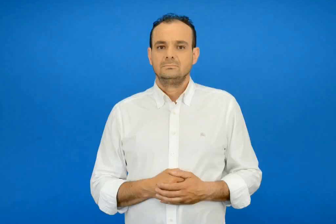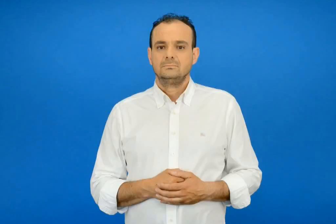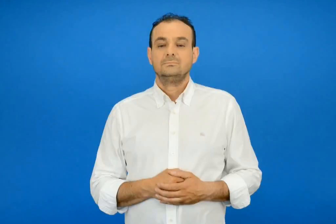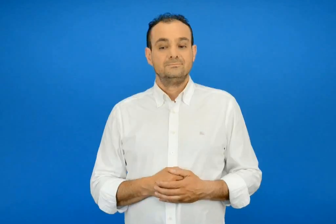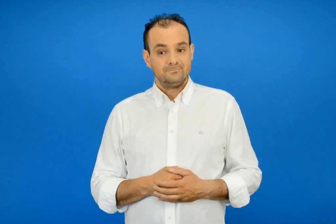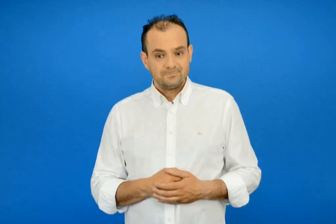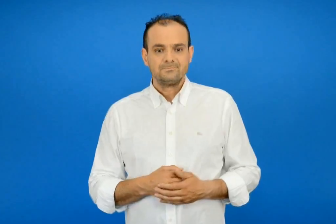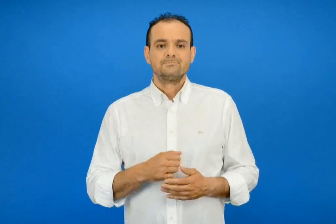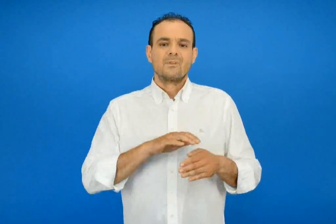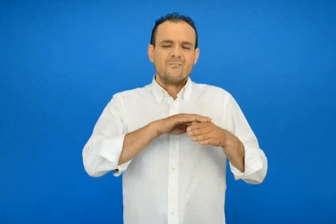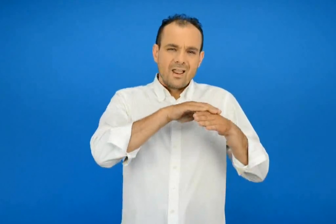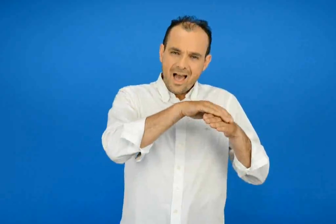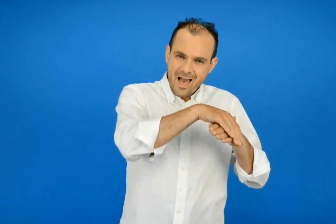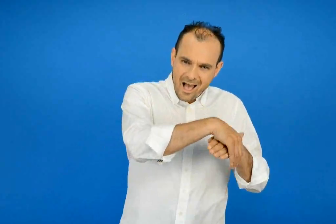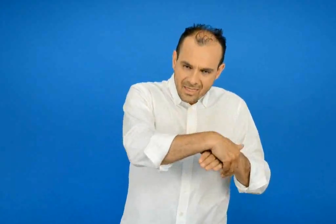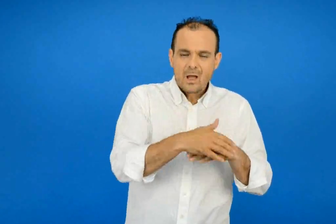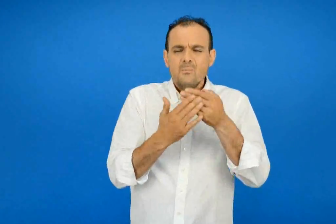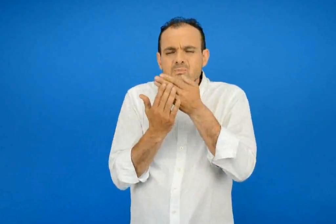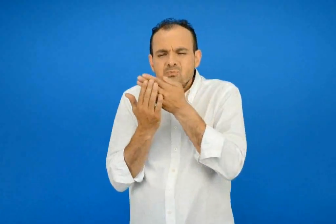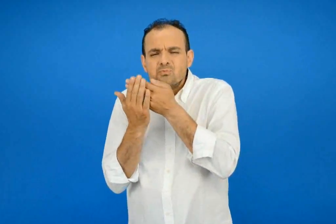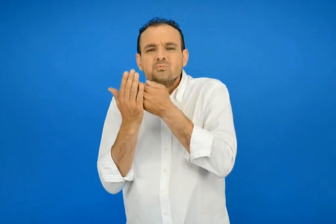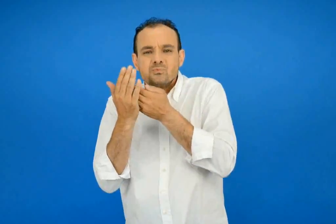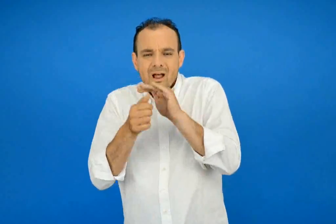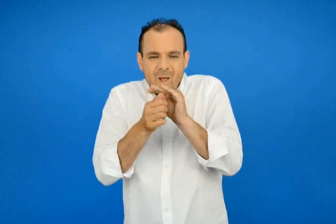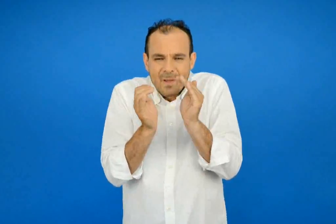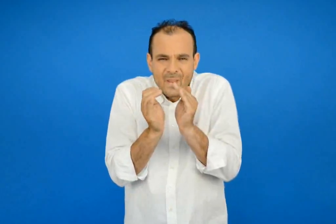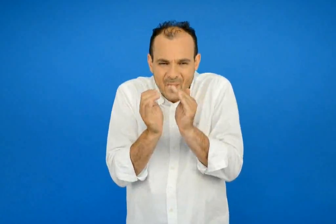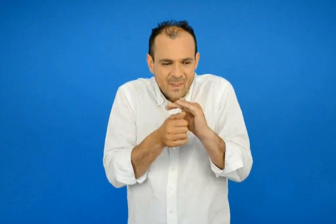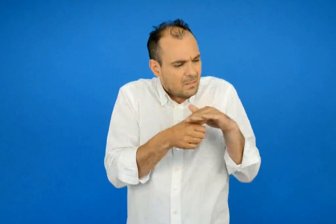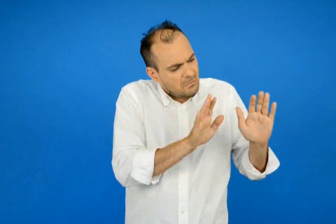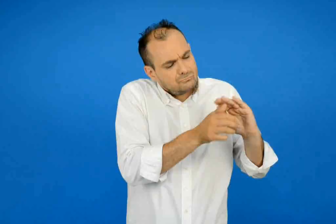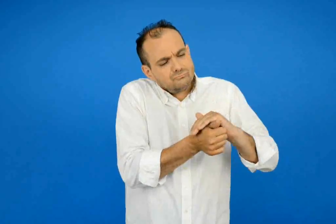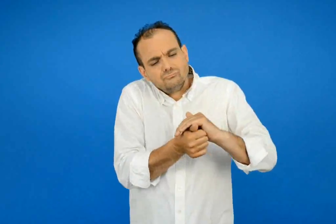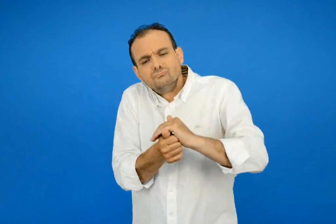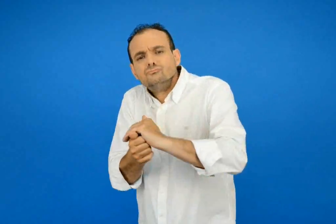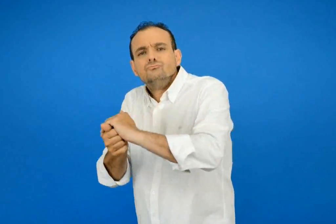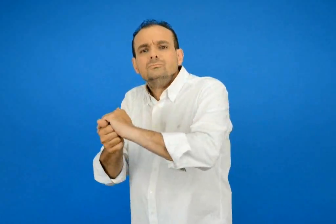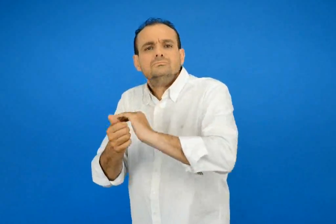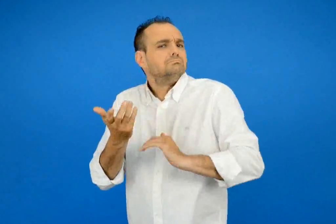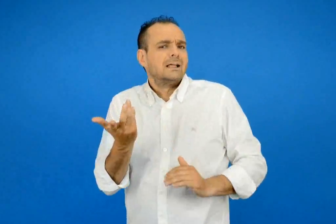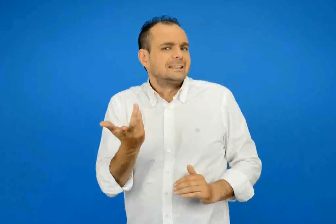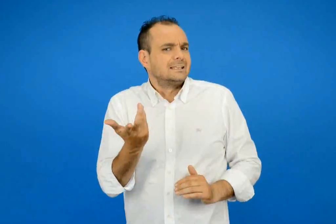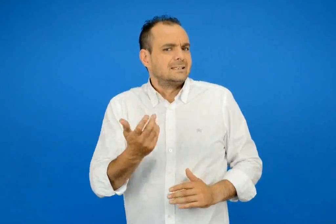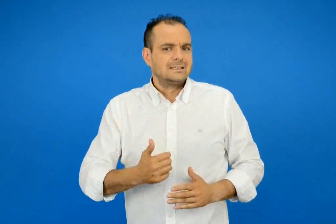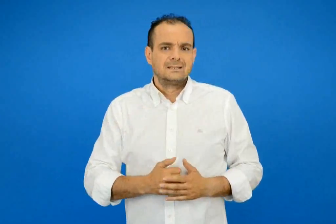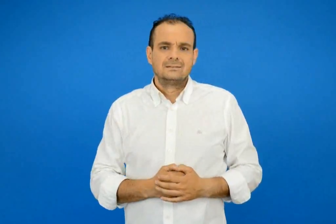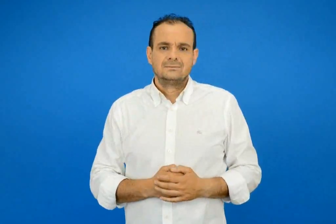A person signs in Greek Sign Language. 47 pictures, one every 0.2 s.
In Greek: γιατί τα χελωνάκια αφήνουν τη φωλιά το βραδύ η νωρίς το πρωί ;
